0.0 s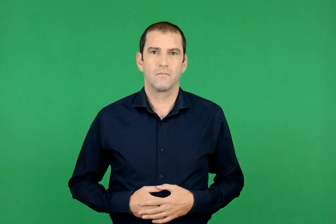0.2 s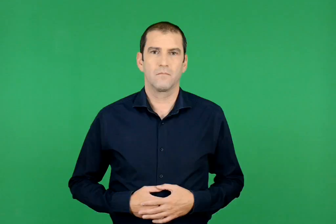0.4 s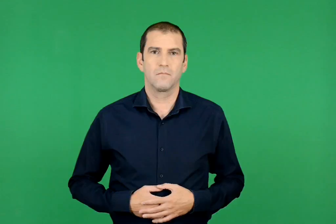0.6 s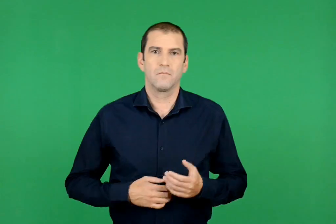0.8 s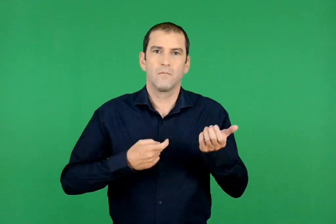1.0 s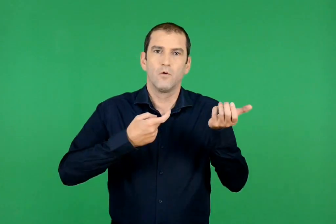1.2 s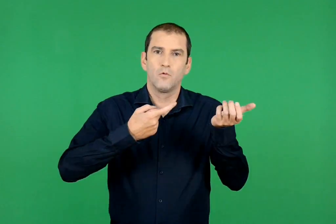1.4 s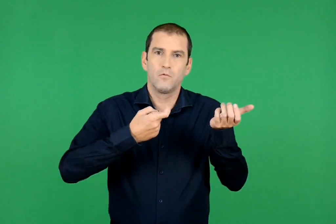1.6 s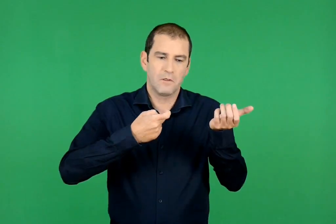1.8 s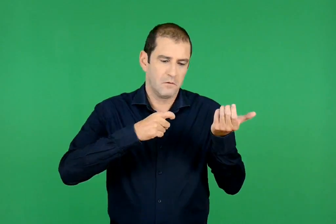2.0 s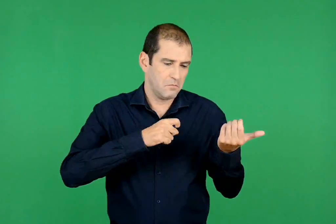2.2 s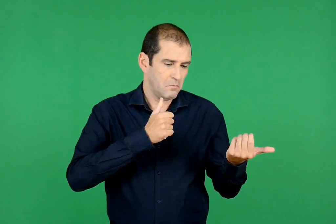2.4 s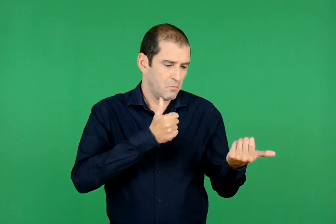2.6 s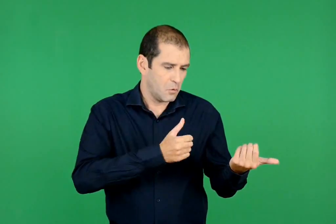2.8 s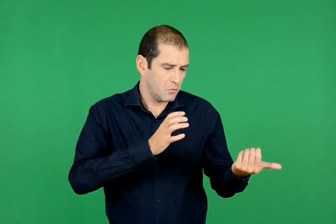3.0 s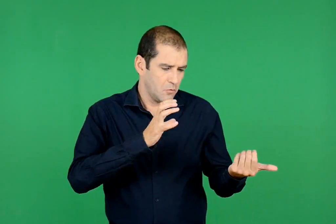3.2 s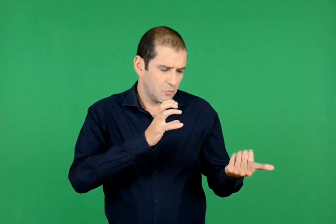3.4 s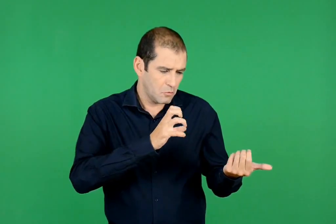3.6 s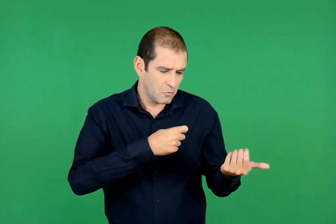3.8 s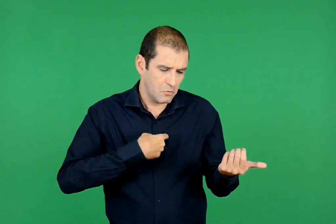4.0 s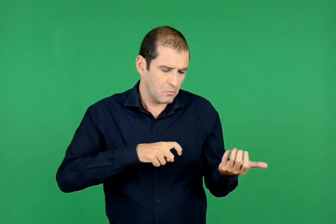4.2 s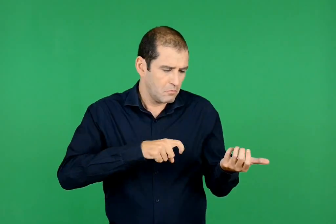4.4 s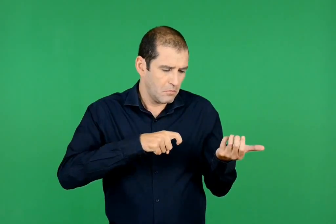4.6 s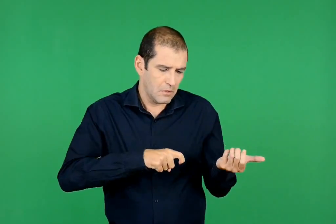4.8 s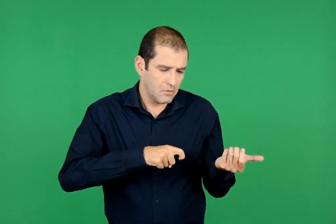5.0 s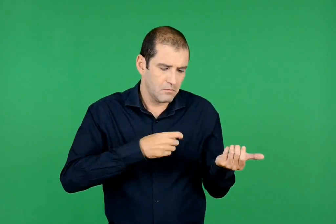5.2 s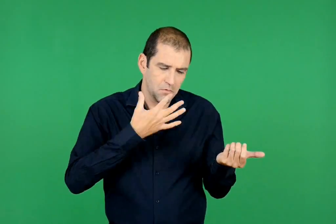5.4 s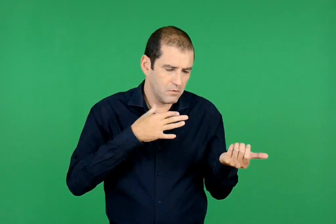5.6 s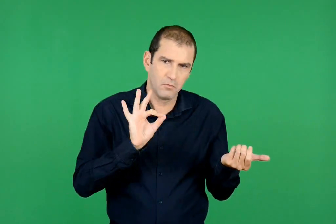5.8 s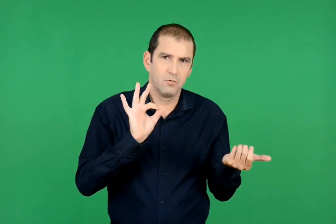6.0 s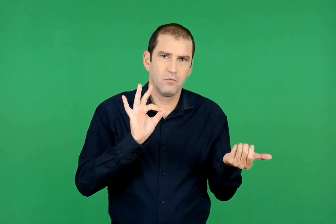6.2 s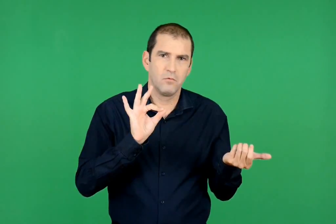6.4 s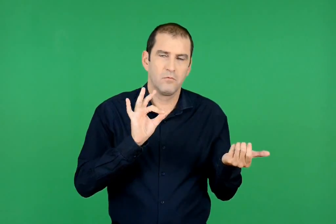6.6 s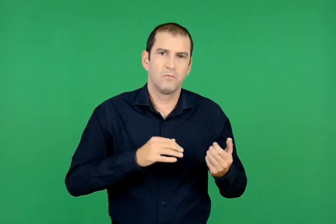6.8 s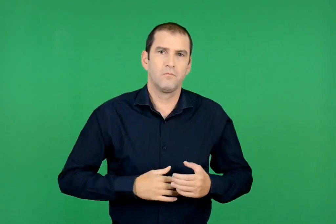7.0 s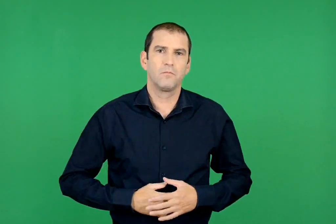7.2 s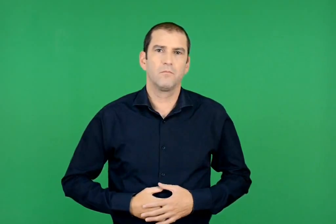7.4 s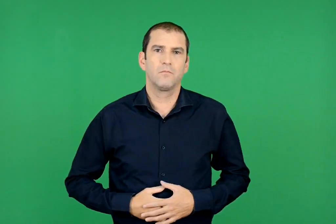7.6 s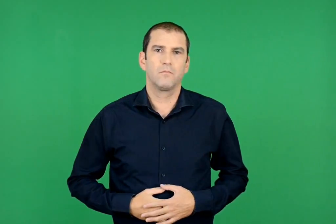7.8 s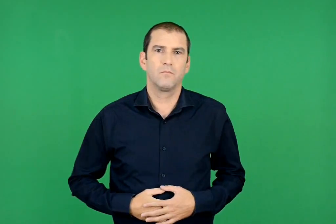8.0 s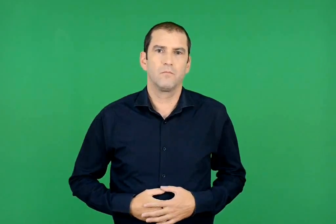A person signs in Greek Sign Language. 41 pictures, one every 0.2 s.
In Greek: έρμο τουφέκι σκοτεινό , τι σε έχω εγώ στο χέρι ;
